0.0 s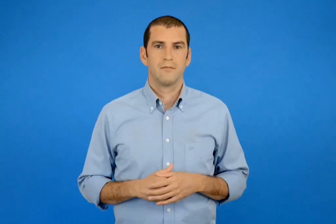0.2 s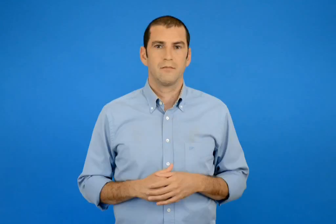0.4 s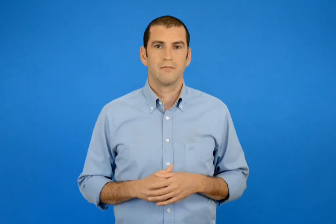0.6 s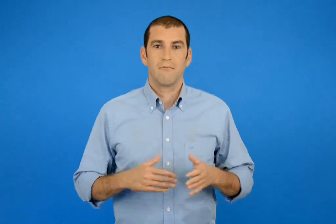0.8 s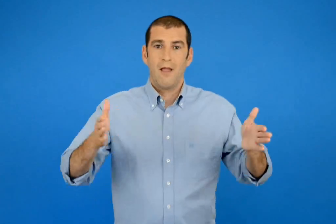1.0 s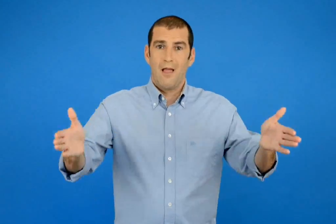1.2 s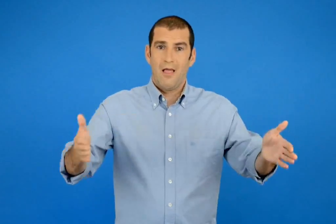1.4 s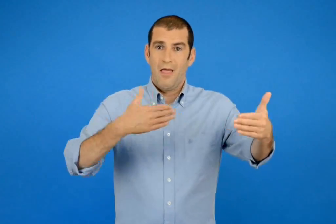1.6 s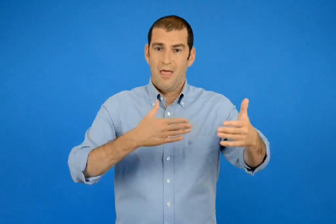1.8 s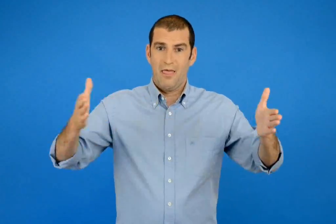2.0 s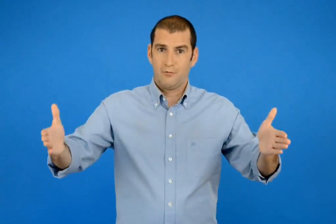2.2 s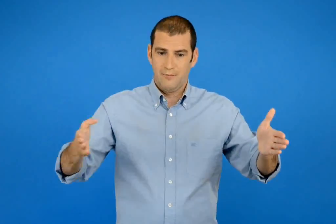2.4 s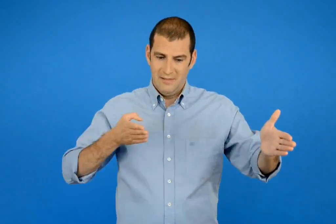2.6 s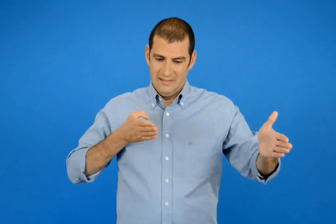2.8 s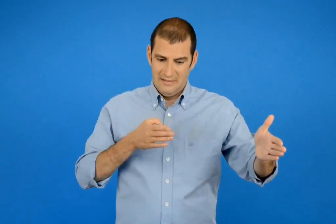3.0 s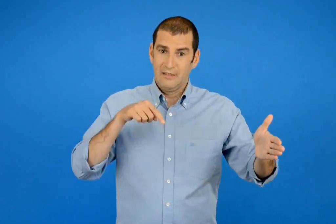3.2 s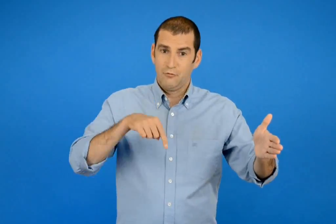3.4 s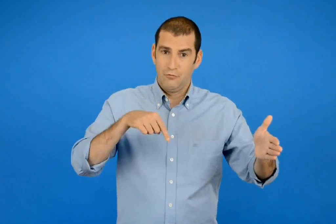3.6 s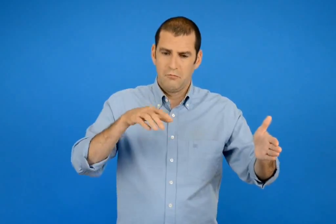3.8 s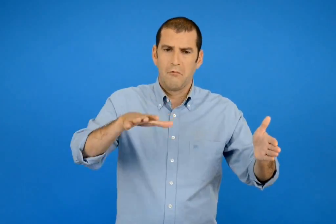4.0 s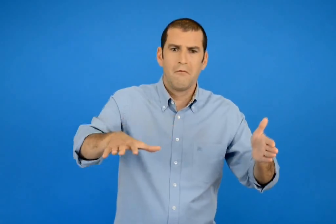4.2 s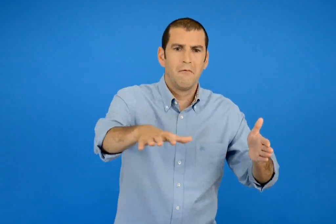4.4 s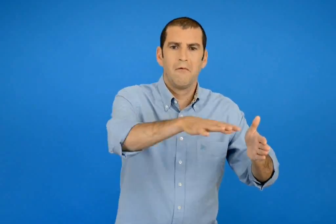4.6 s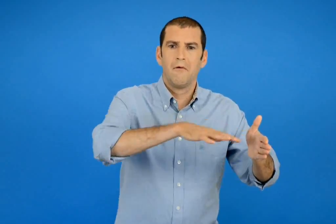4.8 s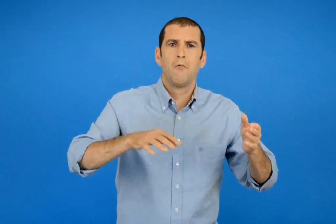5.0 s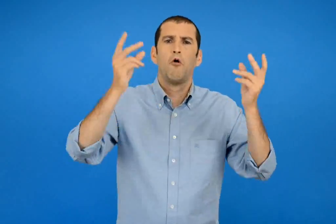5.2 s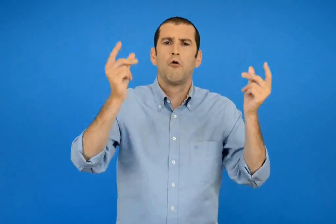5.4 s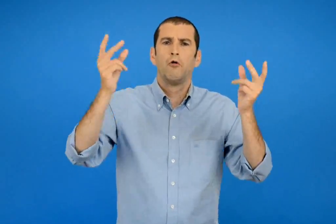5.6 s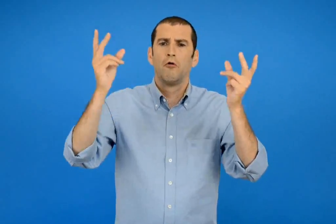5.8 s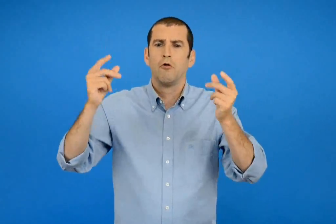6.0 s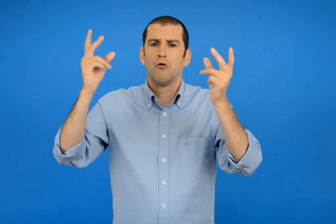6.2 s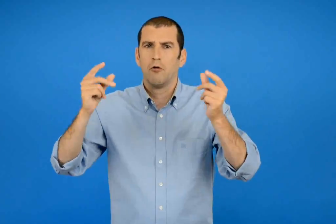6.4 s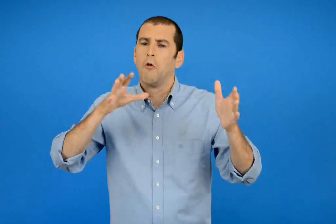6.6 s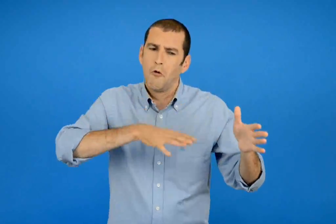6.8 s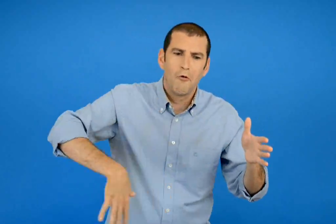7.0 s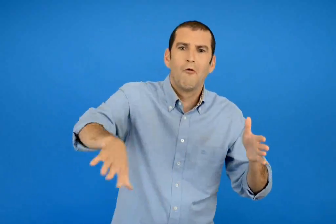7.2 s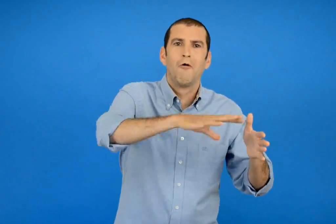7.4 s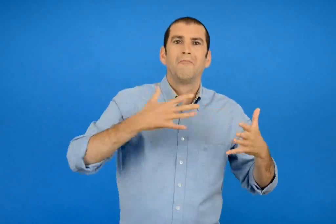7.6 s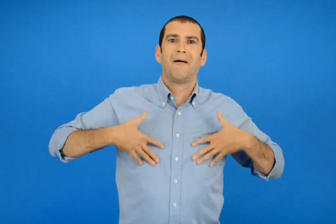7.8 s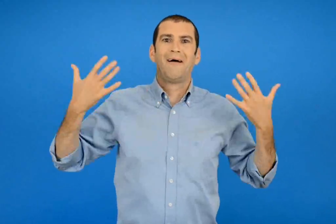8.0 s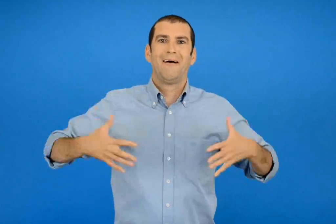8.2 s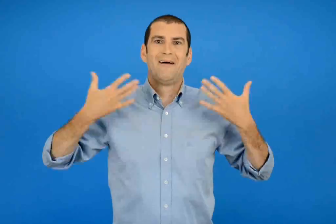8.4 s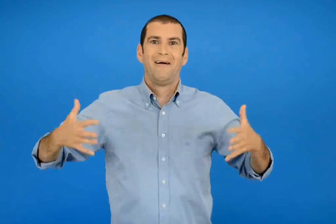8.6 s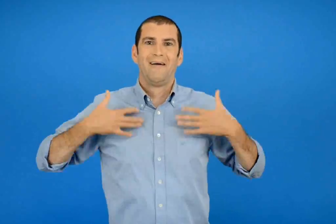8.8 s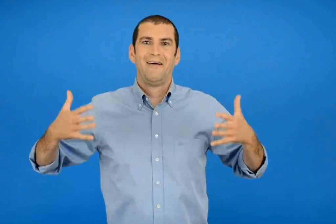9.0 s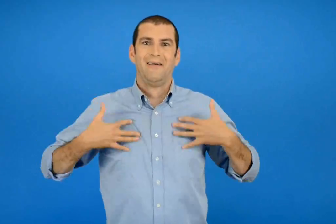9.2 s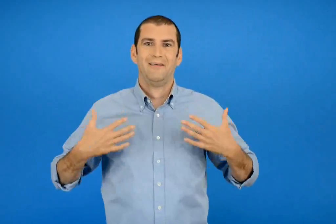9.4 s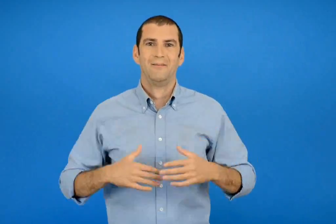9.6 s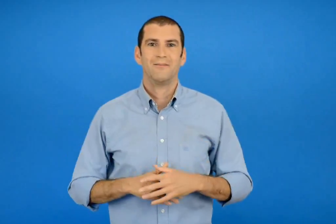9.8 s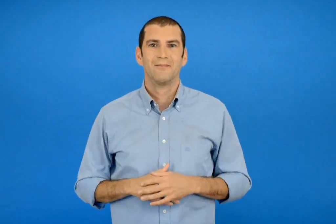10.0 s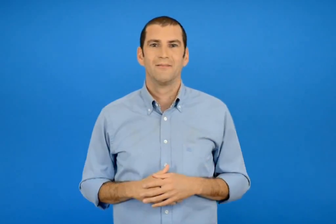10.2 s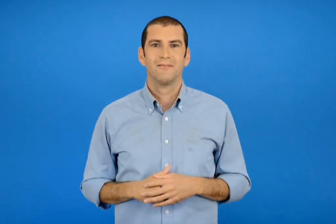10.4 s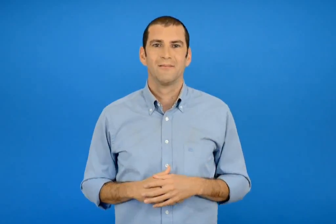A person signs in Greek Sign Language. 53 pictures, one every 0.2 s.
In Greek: στην είσοδο της αίθουσας που γίνονται χοροί είναι χαρούμενοι πολύ
